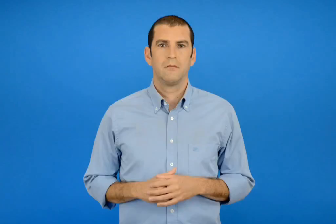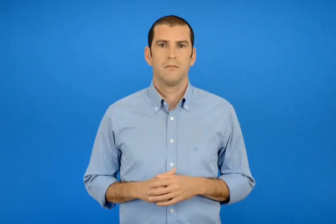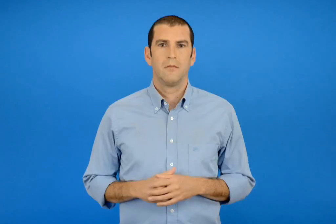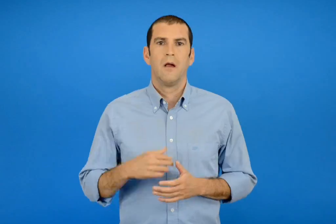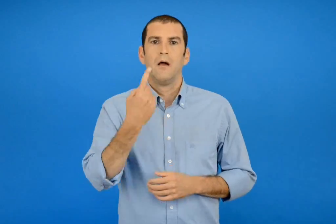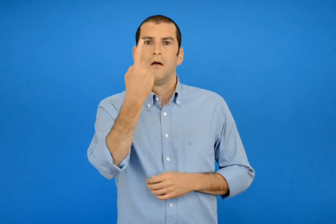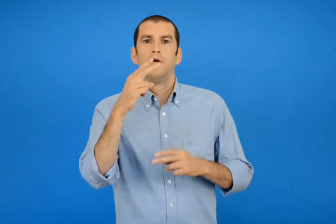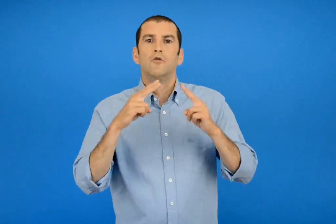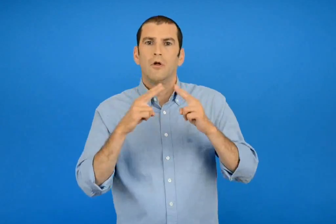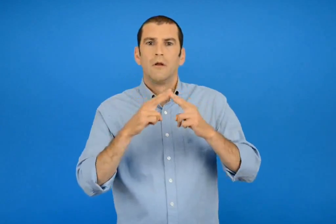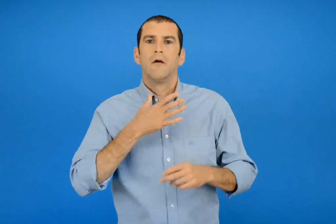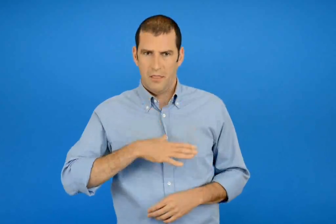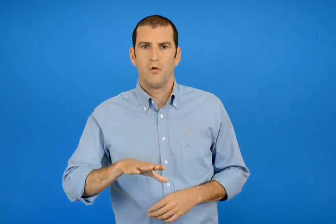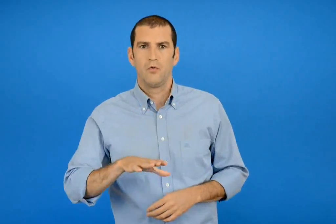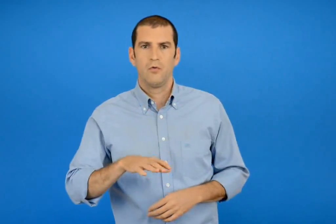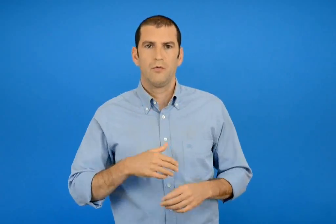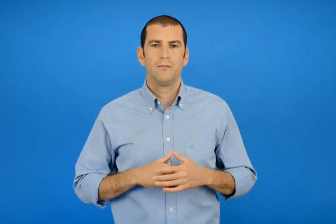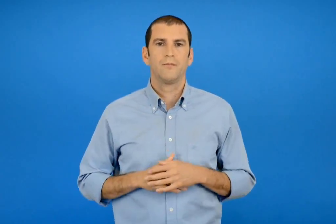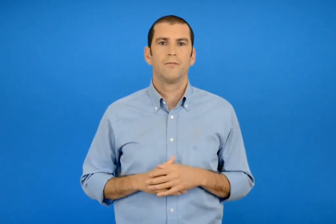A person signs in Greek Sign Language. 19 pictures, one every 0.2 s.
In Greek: θέλω μια σοκολάτα
